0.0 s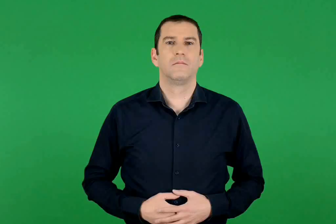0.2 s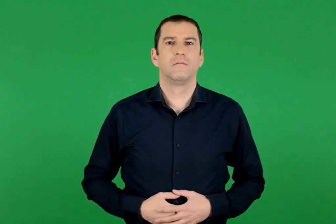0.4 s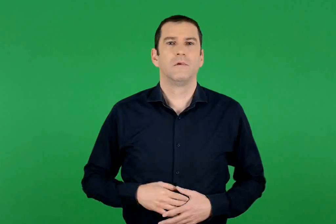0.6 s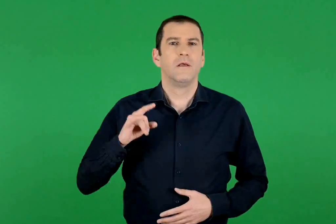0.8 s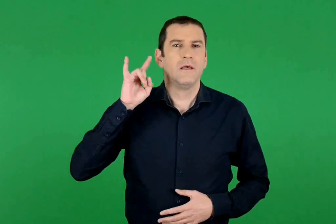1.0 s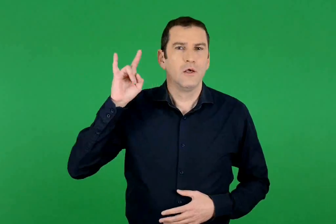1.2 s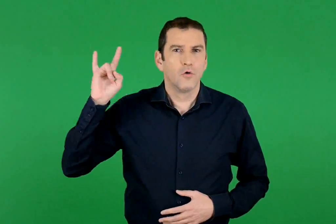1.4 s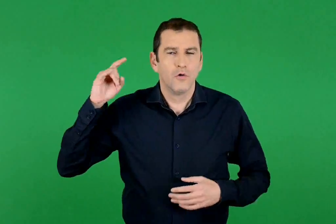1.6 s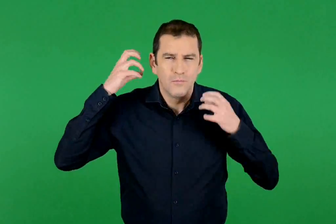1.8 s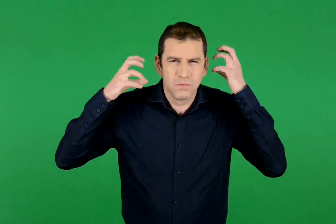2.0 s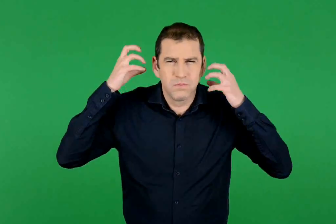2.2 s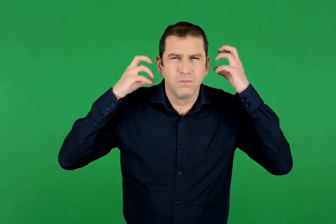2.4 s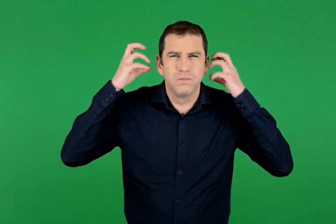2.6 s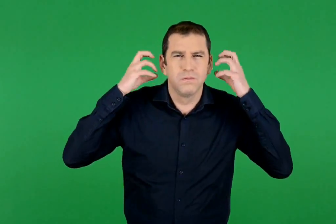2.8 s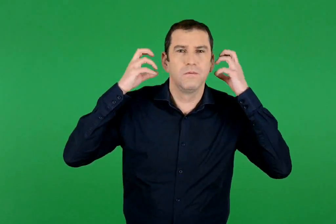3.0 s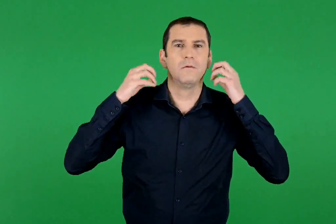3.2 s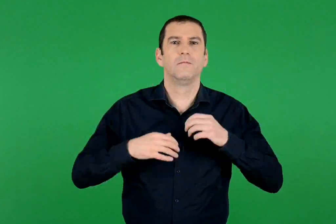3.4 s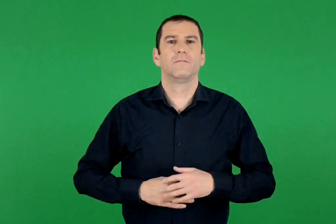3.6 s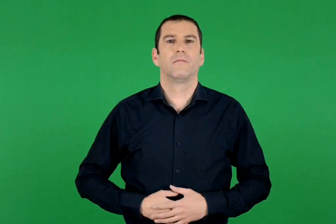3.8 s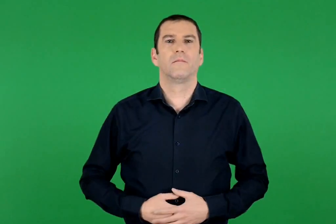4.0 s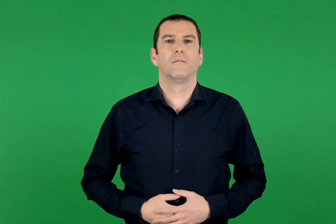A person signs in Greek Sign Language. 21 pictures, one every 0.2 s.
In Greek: ηχορύπανση
